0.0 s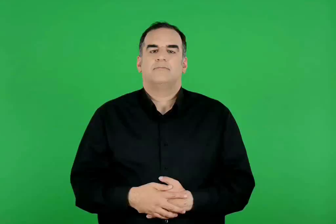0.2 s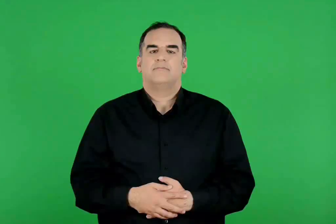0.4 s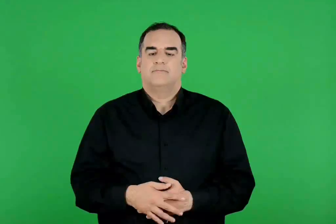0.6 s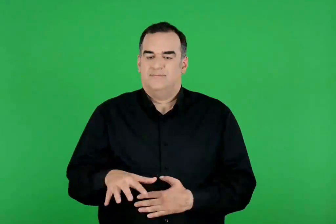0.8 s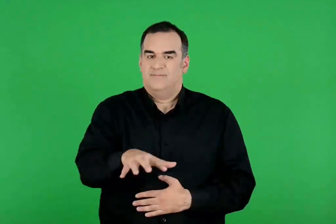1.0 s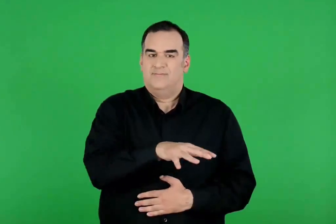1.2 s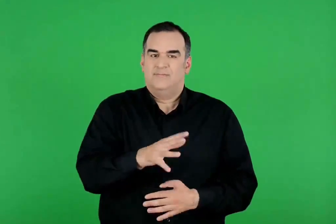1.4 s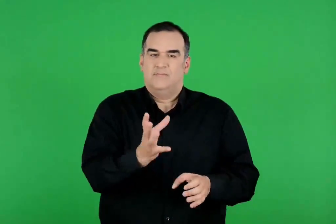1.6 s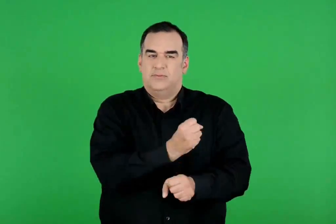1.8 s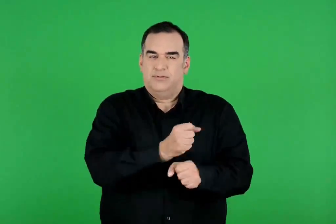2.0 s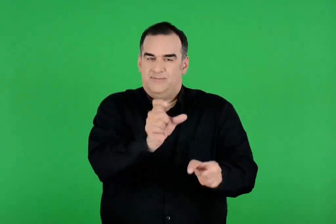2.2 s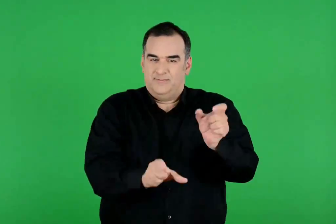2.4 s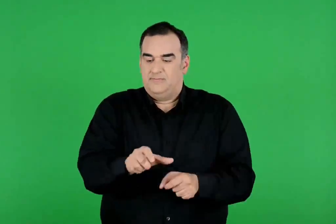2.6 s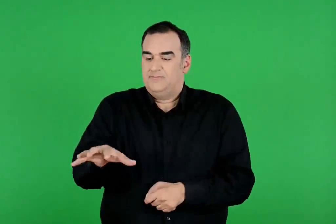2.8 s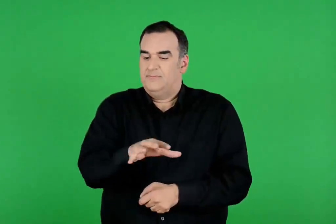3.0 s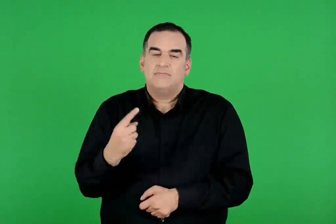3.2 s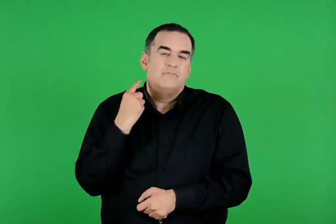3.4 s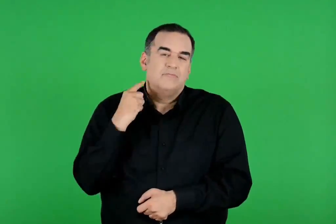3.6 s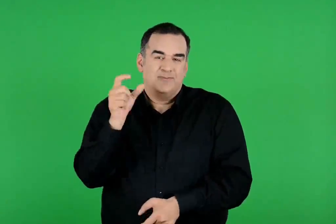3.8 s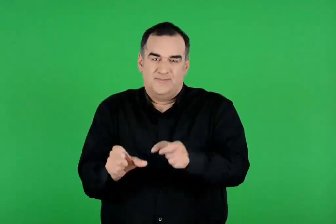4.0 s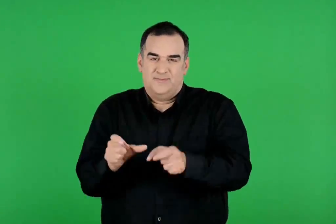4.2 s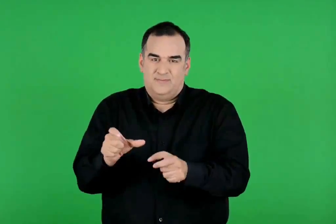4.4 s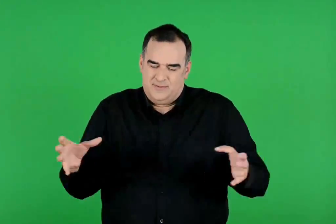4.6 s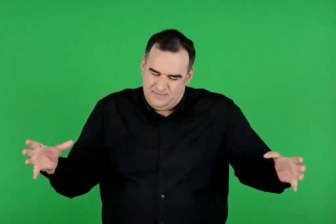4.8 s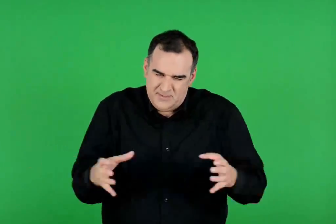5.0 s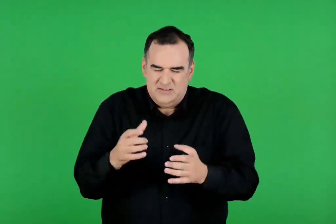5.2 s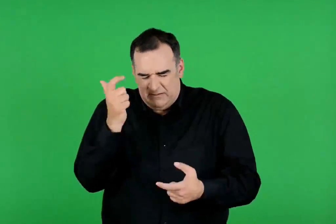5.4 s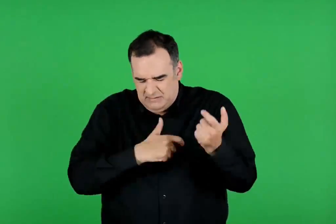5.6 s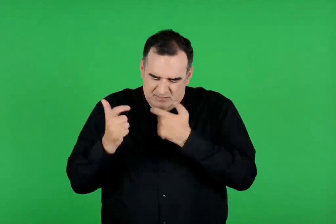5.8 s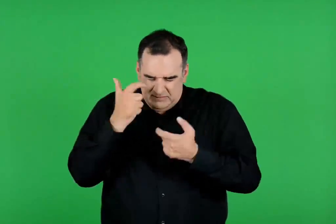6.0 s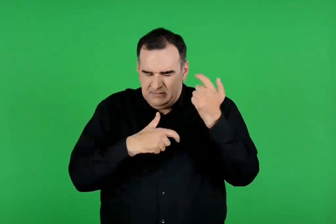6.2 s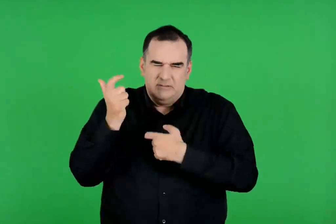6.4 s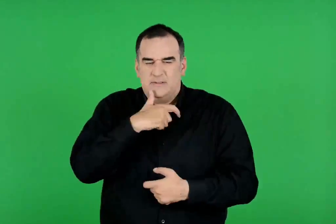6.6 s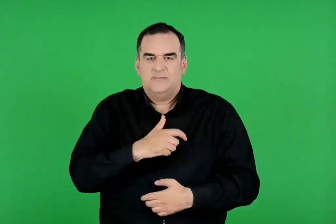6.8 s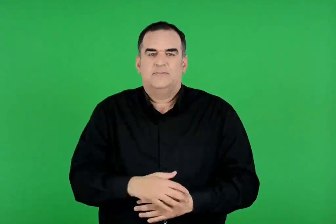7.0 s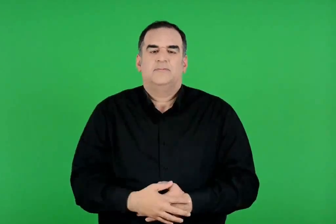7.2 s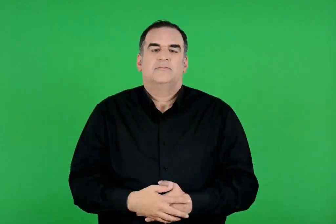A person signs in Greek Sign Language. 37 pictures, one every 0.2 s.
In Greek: νικητές και νικημένοι κλαίνε μαζί
